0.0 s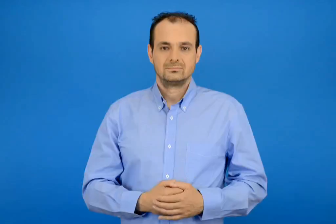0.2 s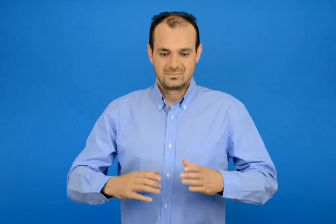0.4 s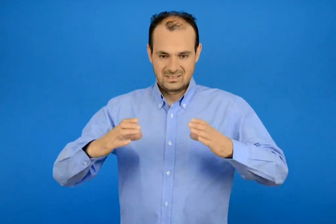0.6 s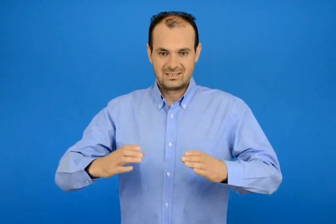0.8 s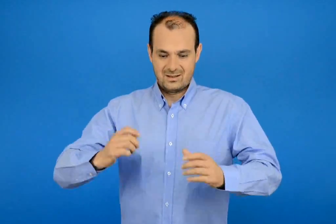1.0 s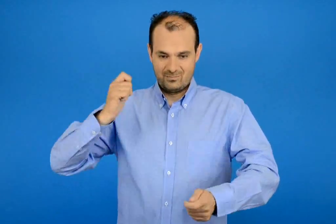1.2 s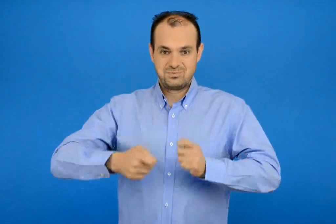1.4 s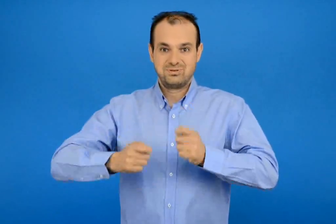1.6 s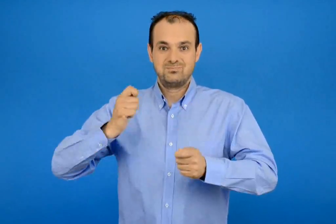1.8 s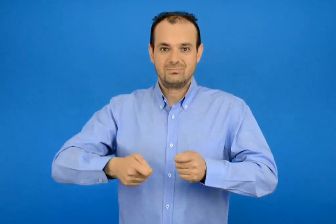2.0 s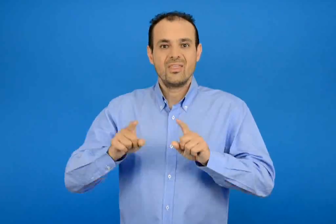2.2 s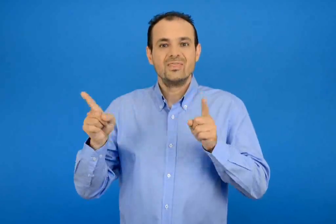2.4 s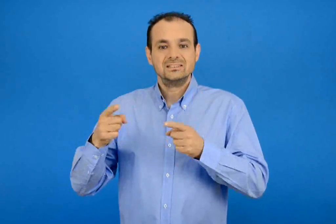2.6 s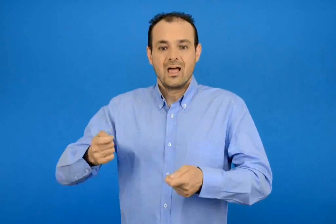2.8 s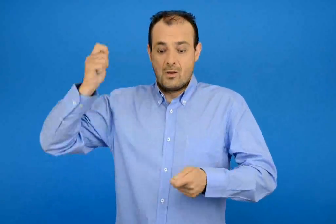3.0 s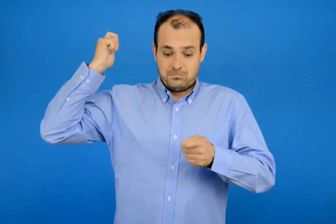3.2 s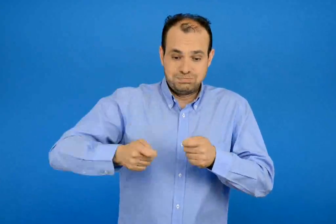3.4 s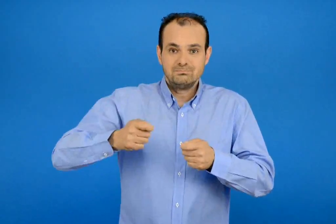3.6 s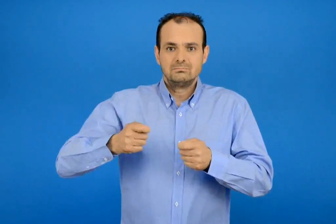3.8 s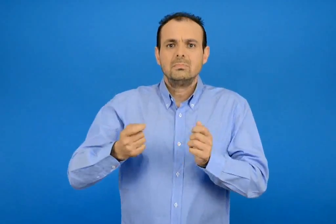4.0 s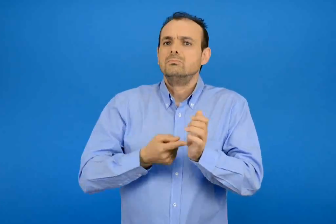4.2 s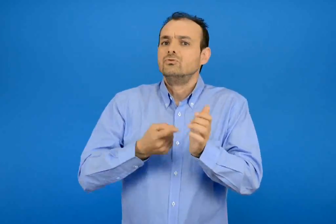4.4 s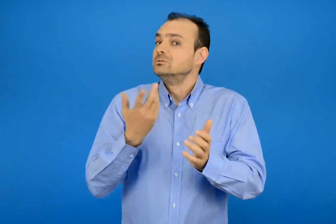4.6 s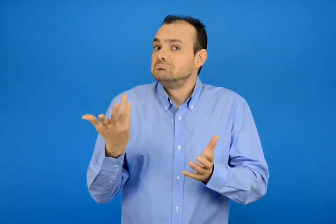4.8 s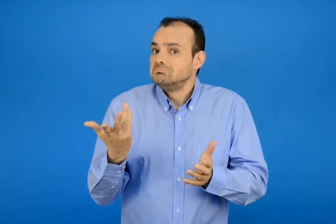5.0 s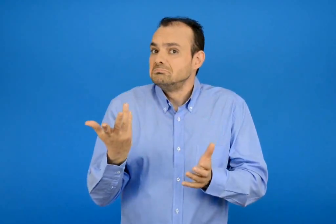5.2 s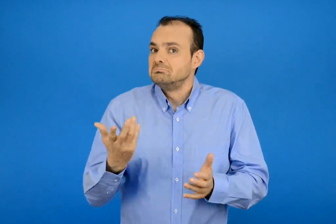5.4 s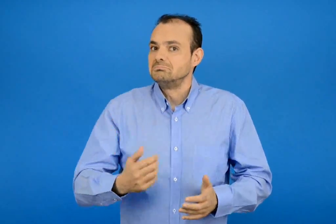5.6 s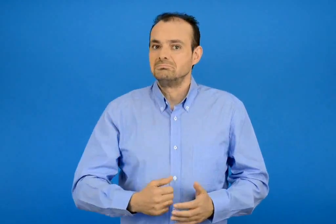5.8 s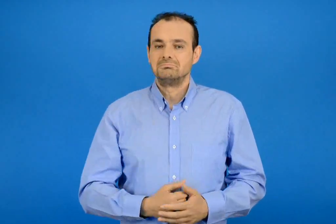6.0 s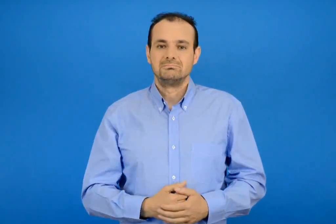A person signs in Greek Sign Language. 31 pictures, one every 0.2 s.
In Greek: πόσες φορές χτύπησε η δασκάλα το ταμπουρίνο ;
